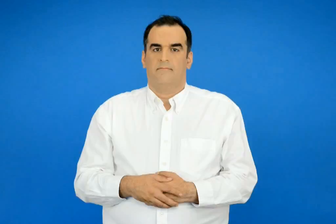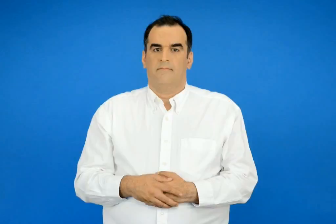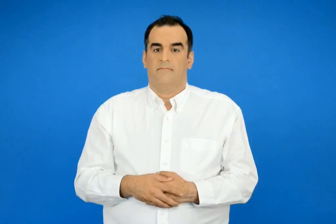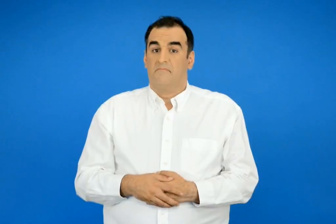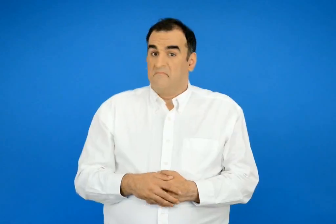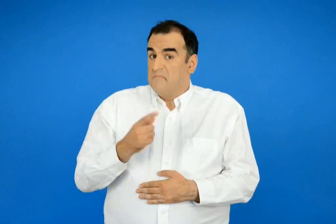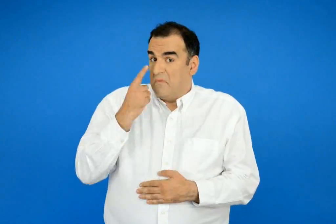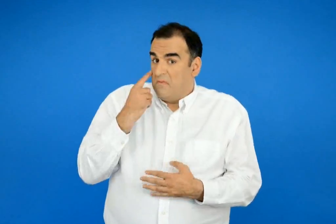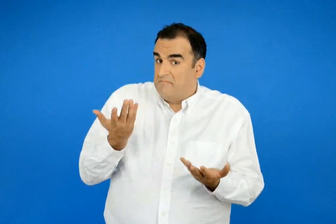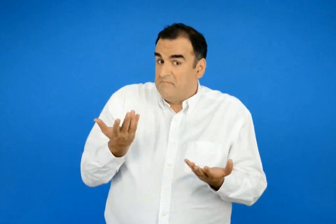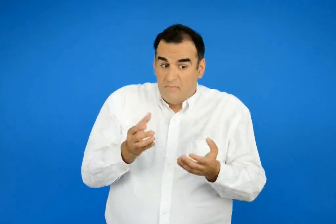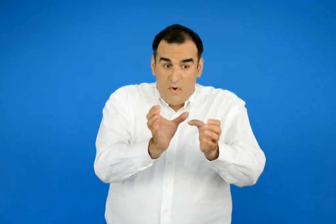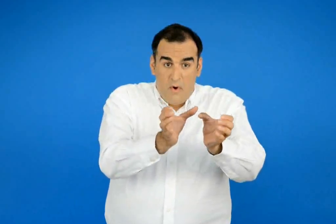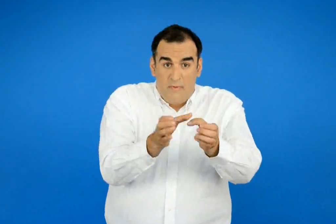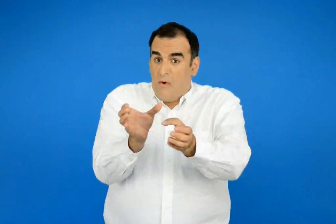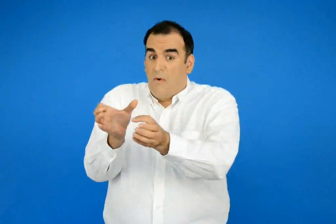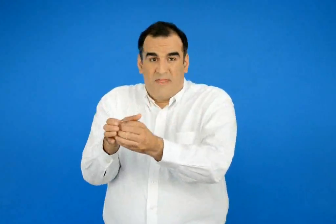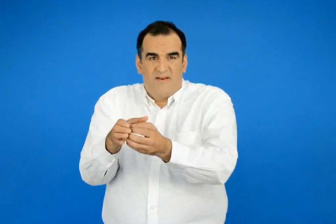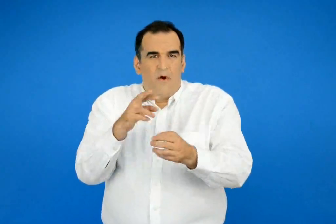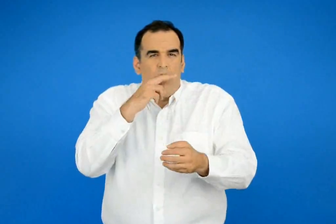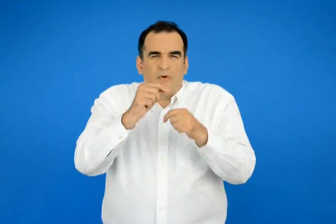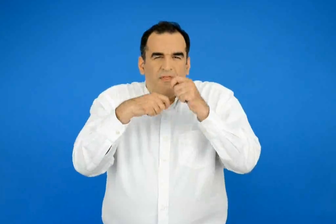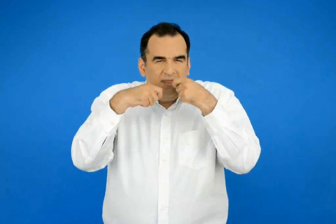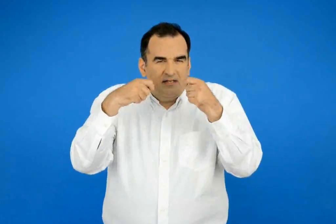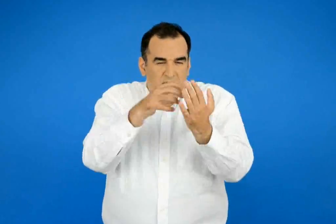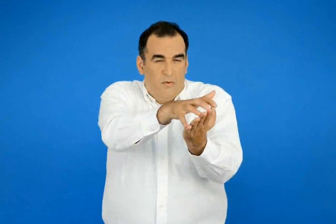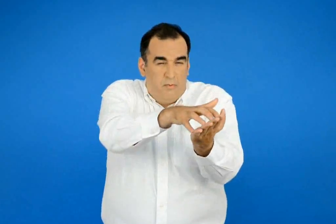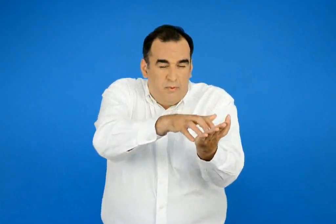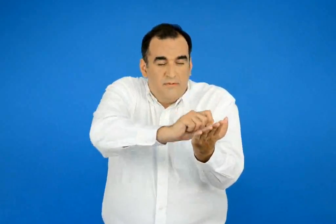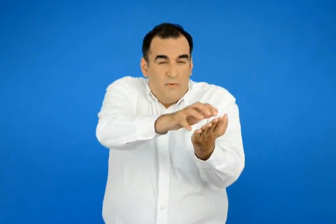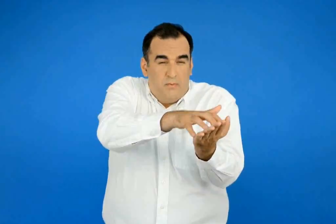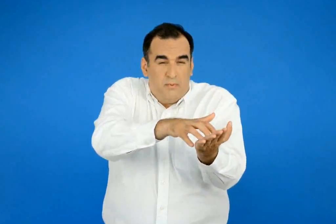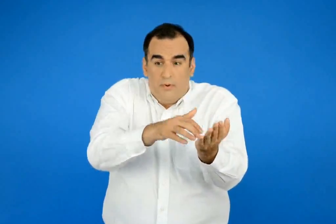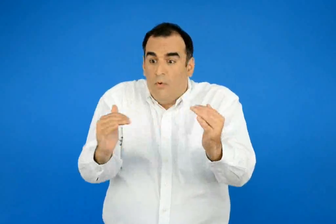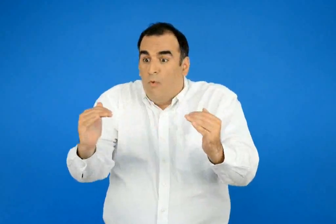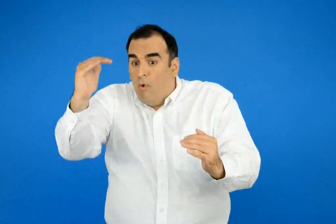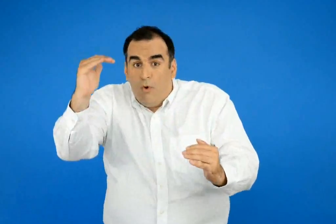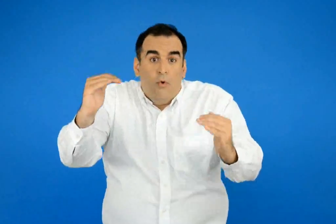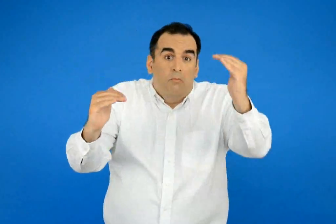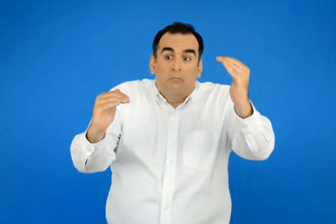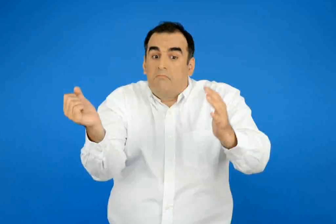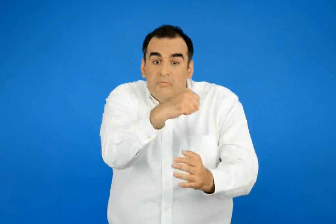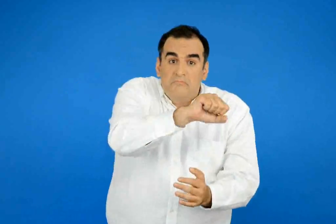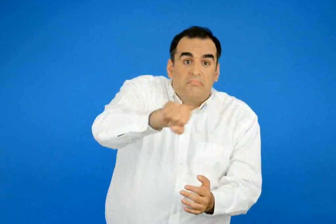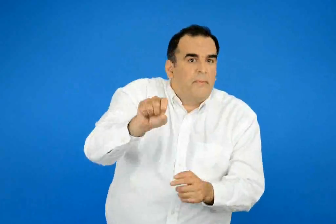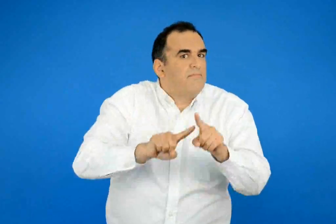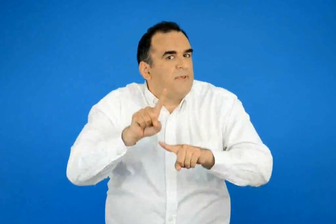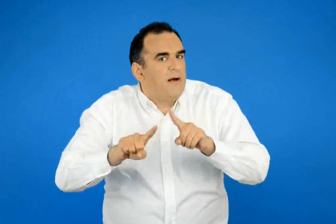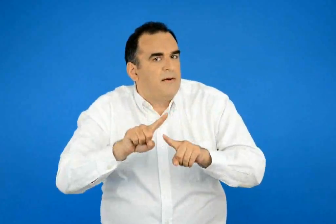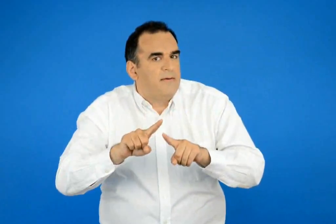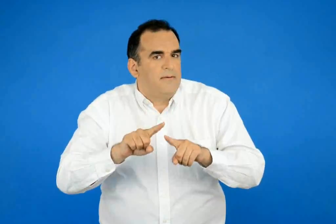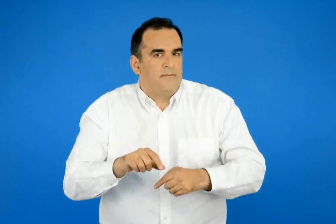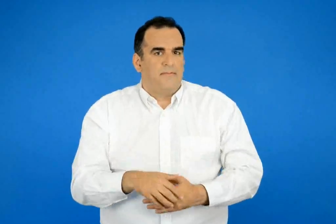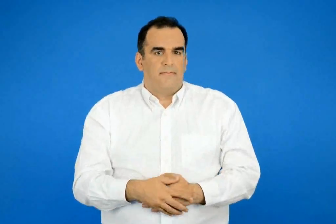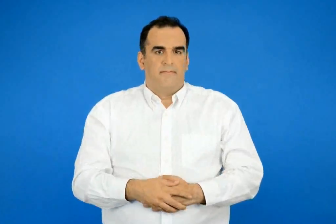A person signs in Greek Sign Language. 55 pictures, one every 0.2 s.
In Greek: για να δούμε ποιά ομάδα θα βρει τους περισσοτέρους ;
